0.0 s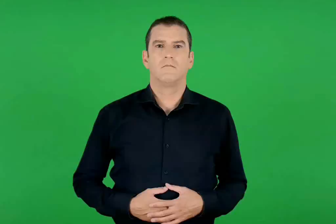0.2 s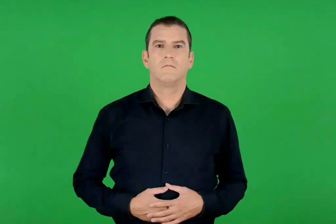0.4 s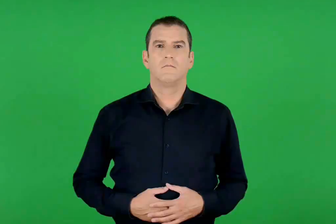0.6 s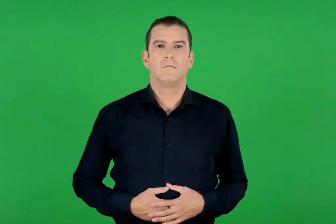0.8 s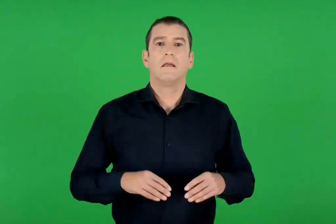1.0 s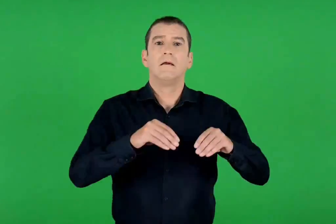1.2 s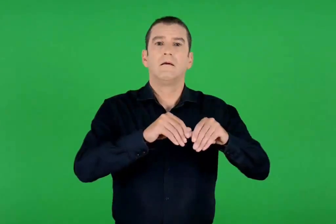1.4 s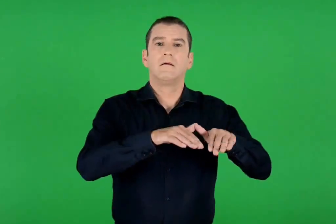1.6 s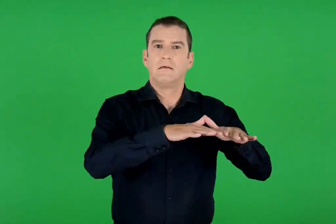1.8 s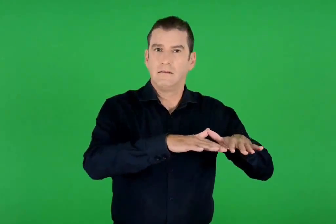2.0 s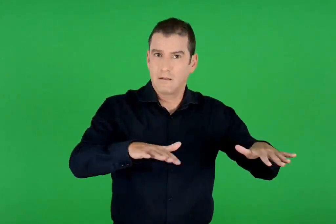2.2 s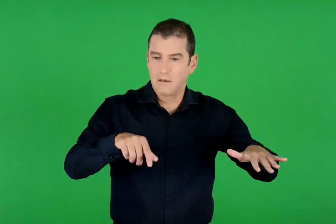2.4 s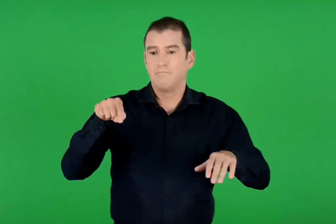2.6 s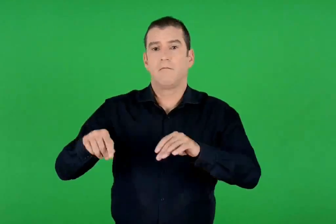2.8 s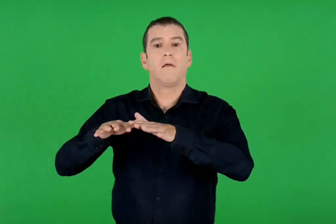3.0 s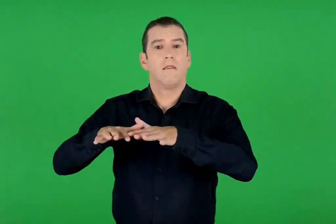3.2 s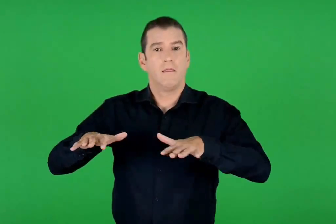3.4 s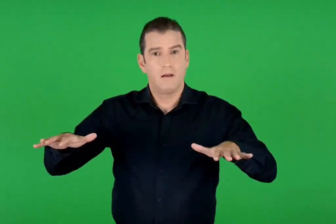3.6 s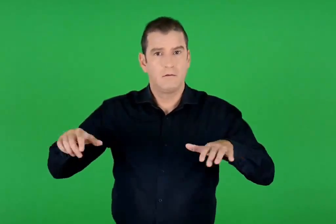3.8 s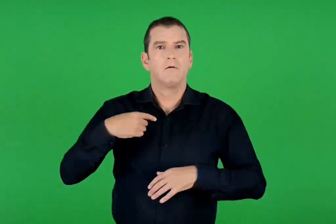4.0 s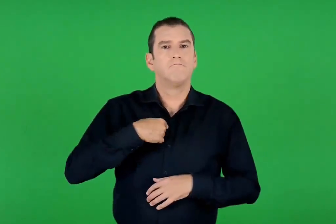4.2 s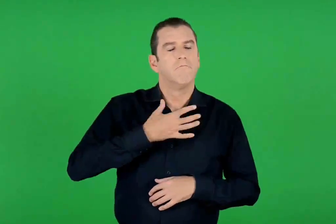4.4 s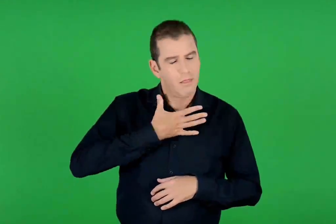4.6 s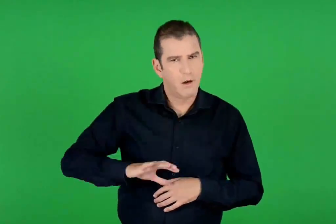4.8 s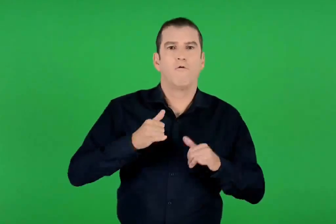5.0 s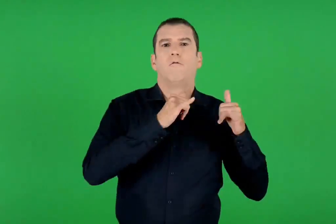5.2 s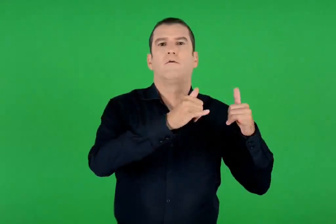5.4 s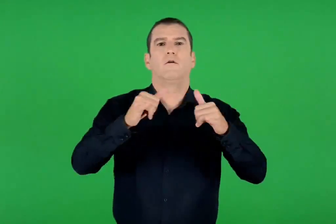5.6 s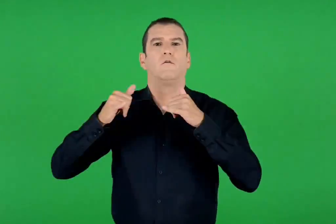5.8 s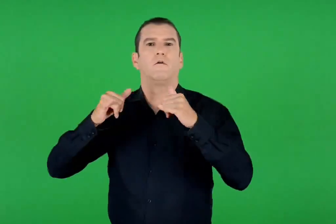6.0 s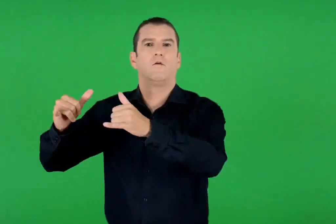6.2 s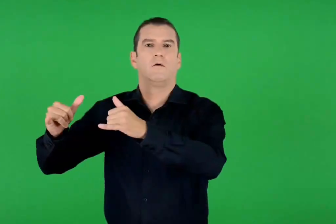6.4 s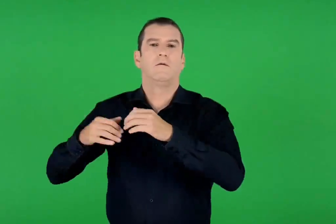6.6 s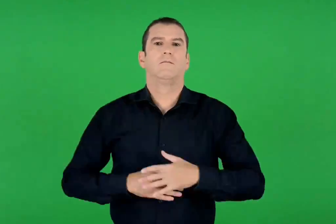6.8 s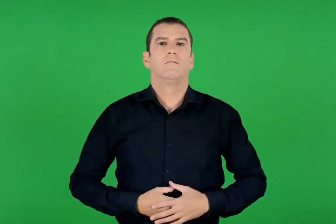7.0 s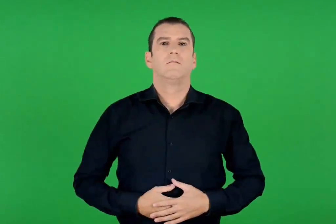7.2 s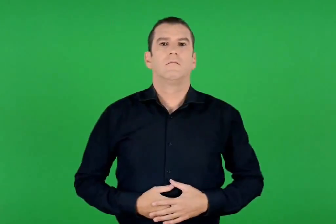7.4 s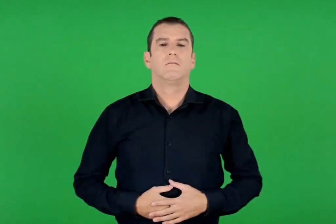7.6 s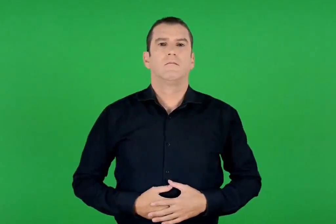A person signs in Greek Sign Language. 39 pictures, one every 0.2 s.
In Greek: βόλτες θέλω να κάνω στη στεριά και στη θάλασσα
